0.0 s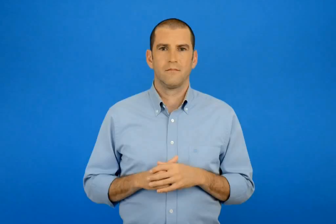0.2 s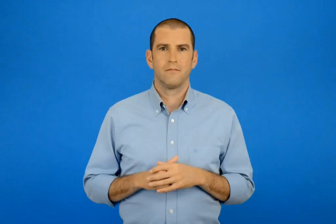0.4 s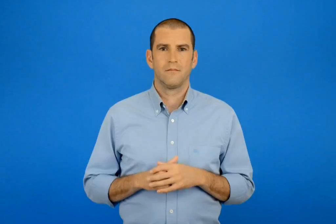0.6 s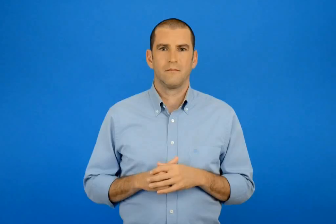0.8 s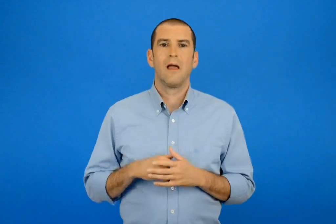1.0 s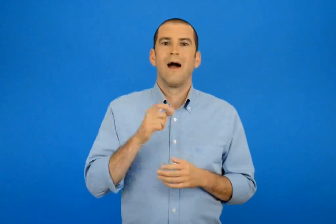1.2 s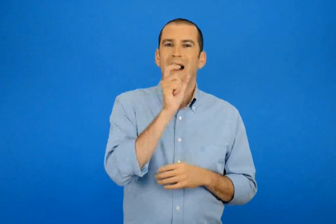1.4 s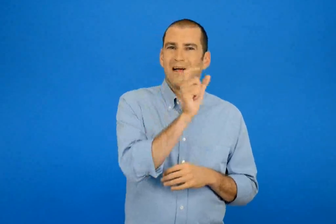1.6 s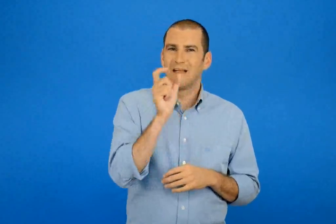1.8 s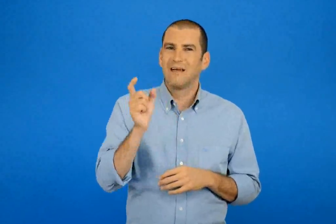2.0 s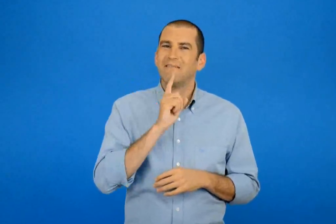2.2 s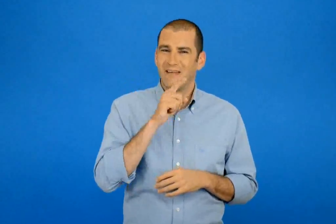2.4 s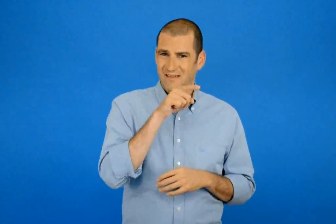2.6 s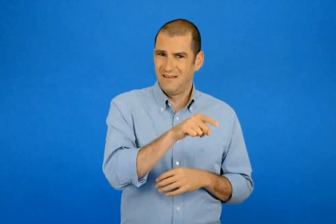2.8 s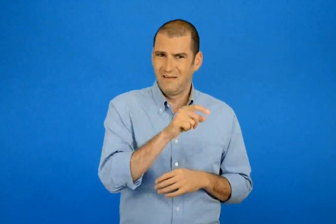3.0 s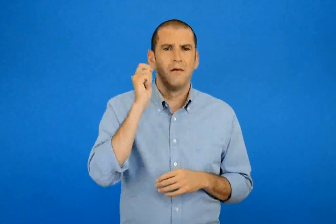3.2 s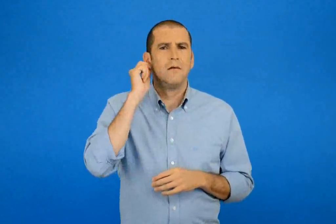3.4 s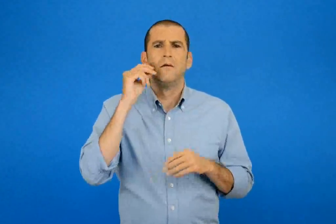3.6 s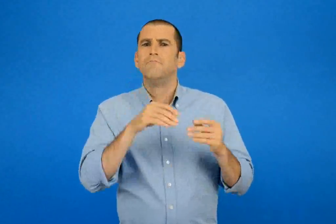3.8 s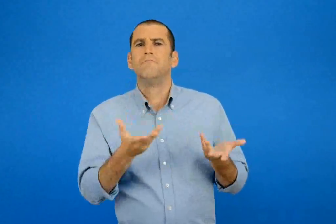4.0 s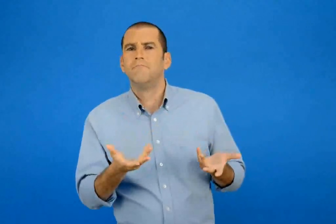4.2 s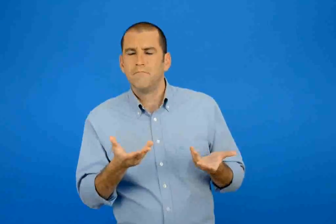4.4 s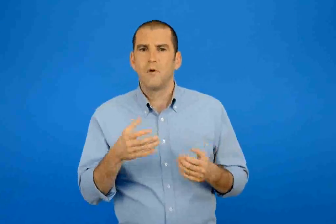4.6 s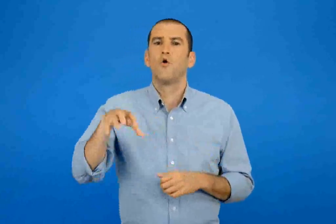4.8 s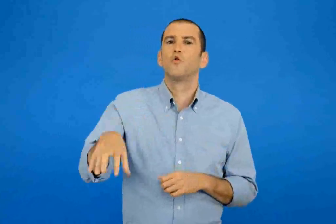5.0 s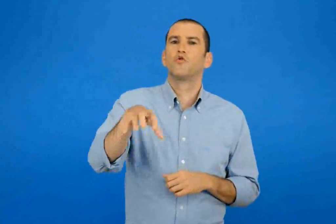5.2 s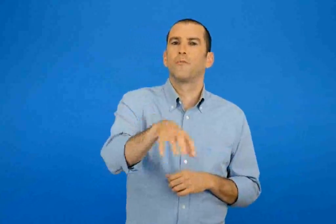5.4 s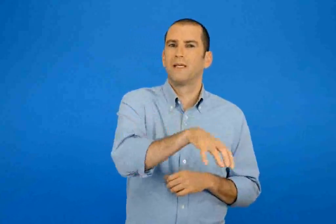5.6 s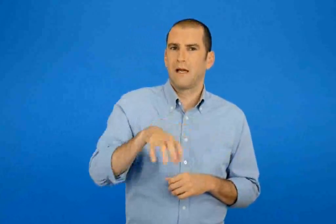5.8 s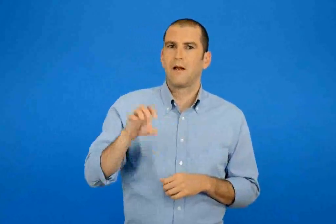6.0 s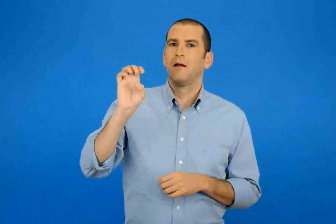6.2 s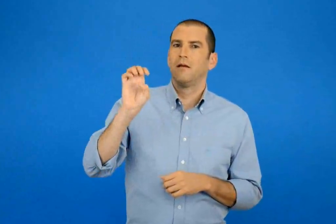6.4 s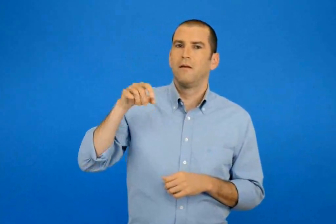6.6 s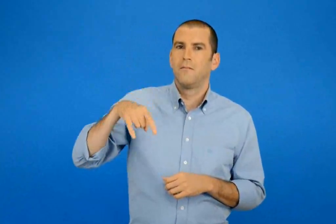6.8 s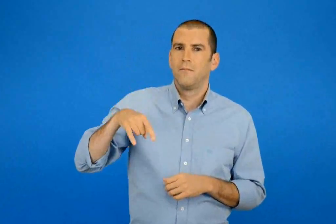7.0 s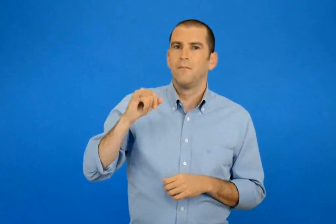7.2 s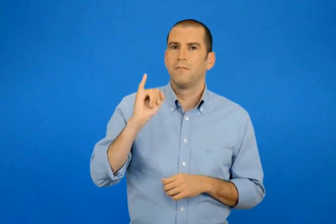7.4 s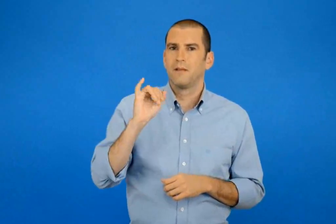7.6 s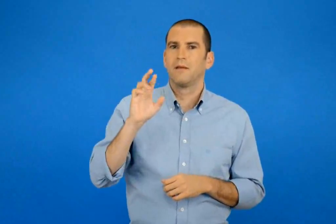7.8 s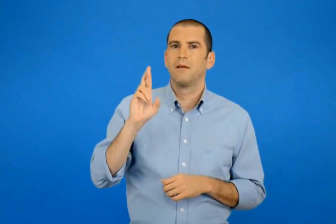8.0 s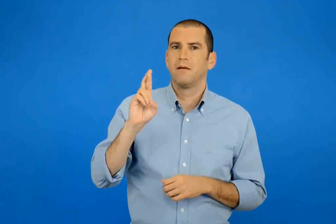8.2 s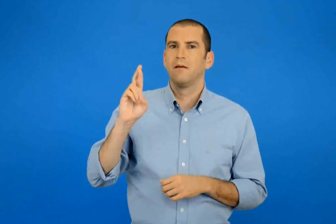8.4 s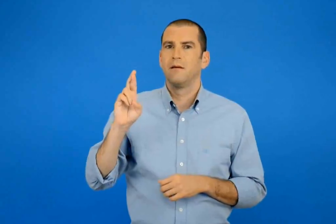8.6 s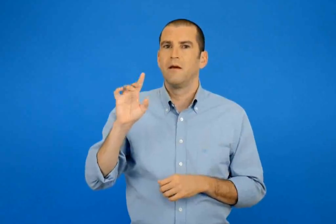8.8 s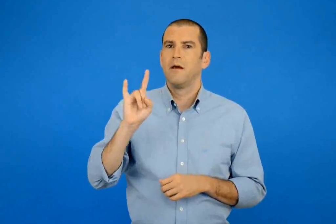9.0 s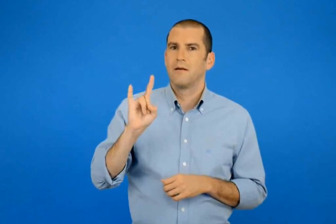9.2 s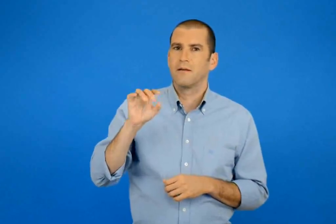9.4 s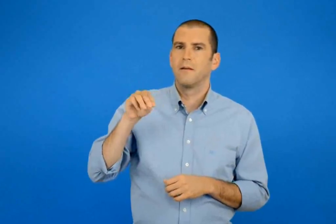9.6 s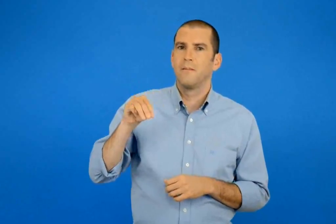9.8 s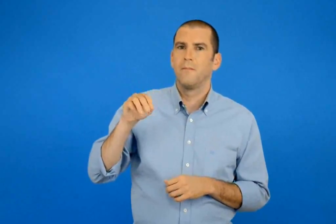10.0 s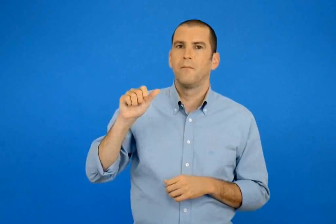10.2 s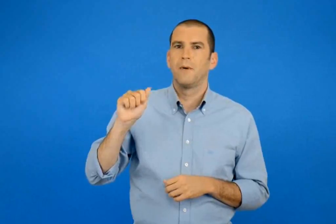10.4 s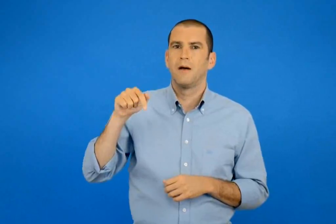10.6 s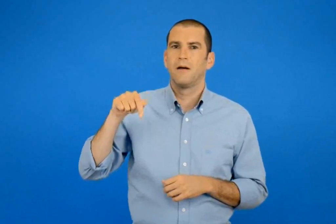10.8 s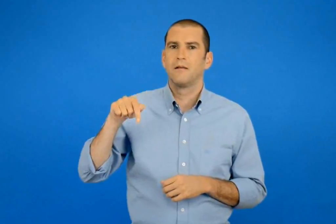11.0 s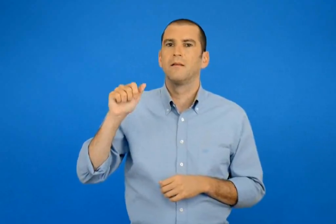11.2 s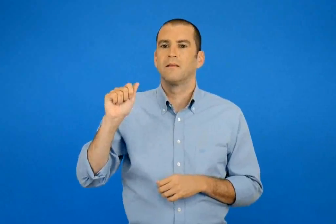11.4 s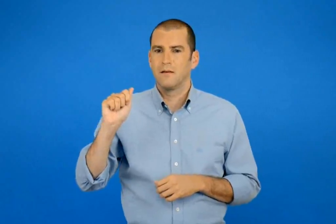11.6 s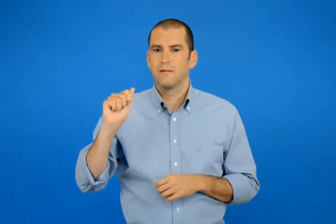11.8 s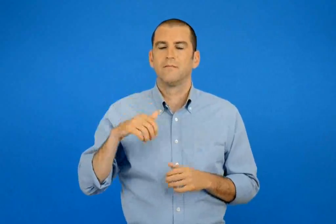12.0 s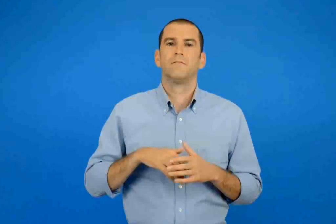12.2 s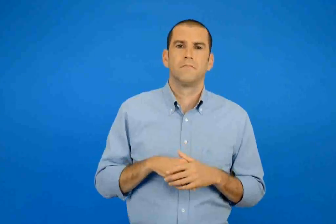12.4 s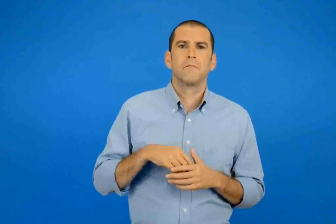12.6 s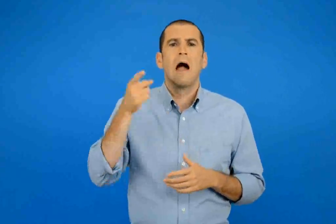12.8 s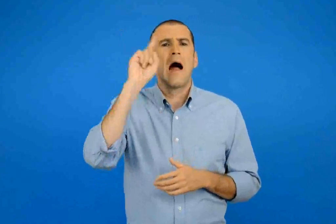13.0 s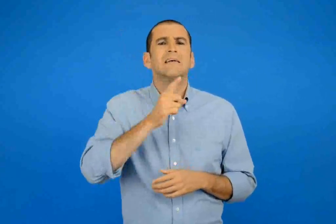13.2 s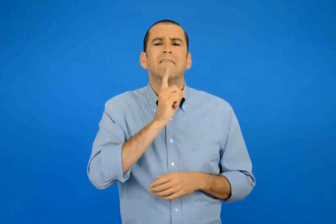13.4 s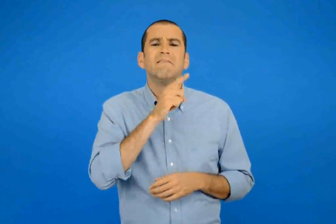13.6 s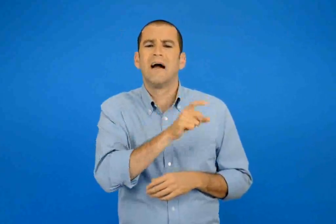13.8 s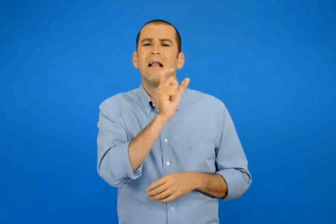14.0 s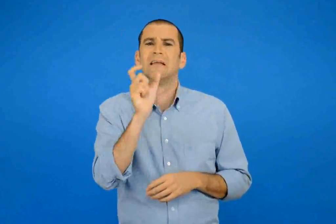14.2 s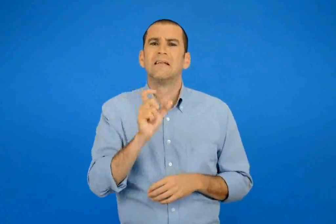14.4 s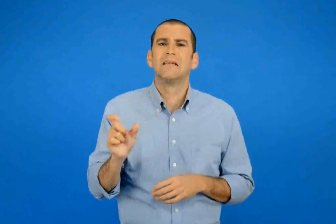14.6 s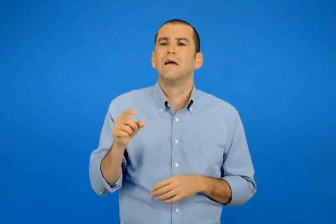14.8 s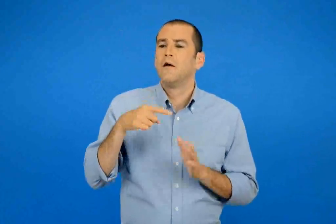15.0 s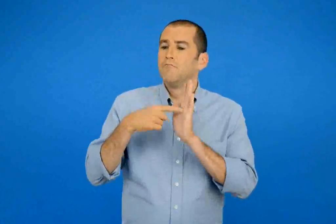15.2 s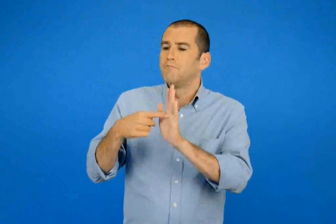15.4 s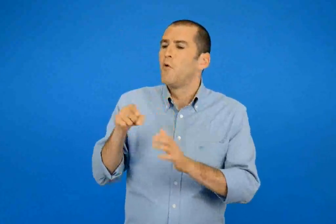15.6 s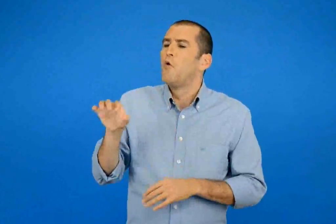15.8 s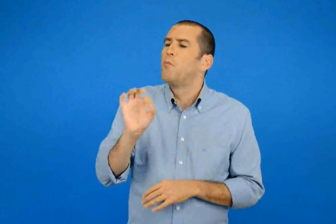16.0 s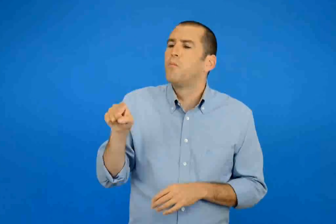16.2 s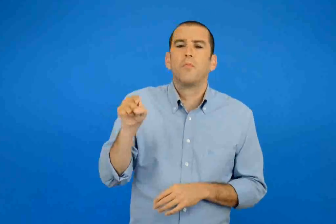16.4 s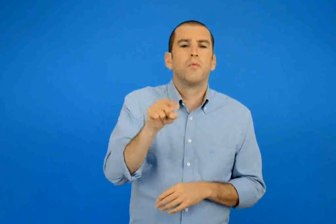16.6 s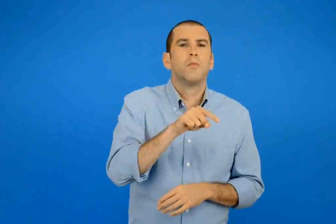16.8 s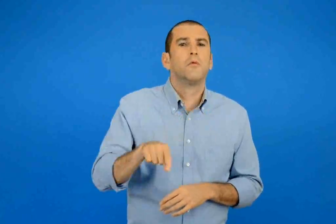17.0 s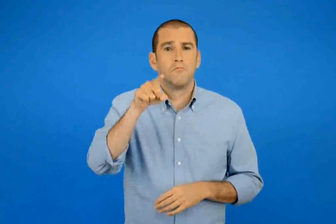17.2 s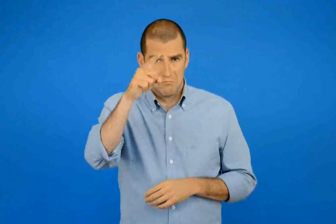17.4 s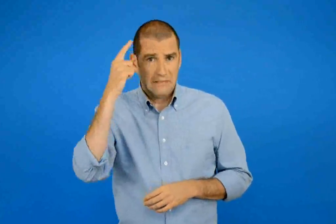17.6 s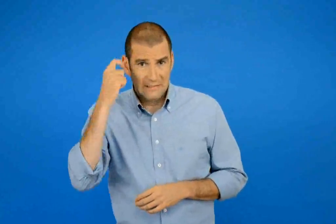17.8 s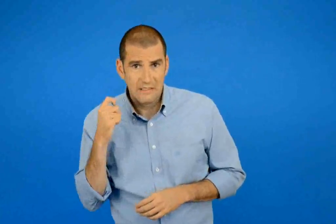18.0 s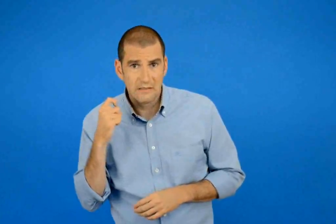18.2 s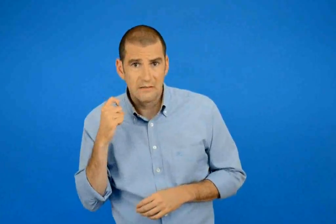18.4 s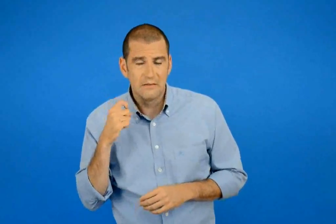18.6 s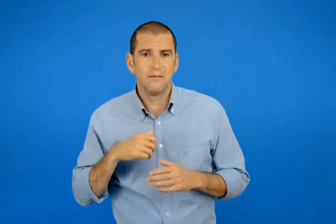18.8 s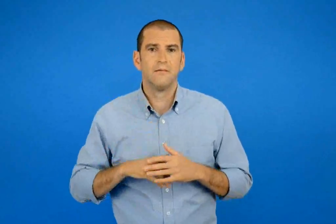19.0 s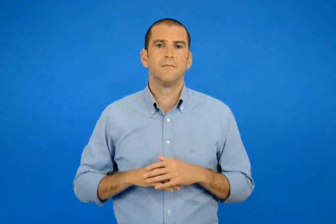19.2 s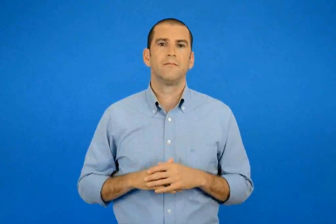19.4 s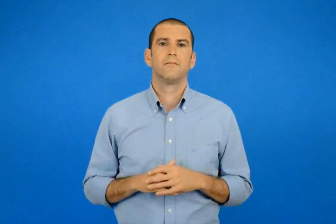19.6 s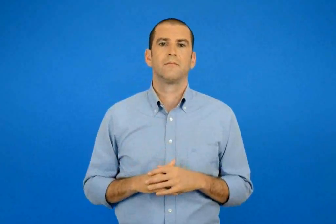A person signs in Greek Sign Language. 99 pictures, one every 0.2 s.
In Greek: οι λέξεις αυτές λέγονται τοπικά επιρρήματα ξέρεις άλλες τέτοιες λέξεις που δείχνουν που βρίσκεται κάτι ;
